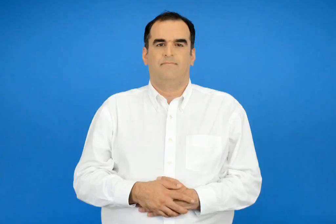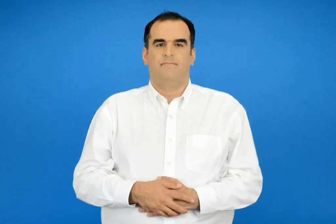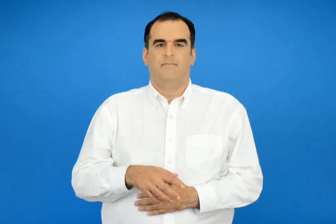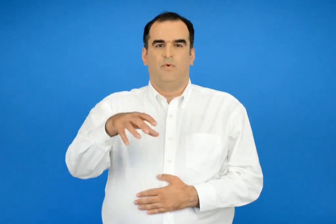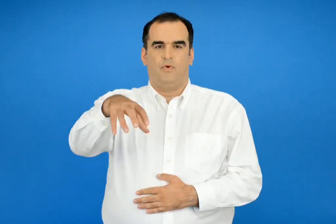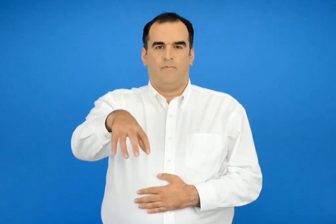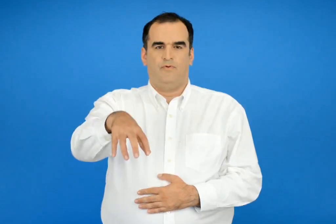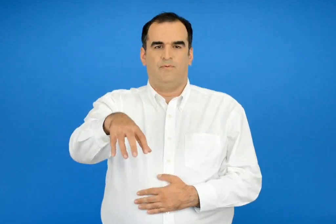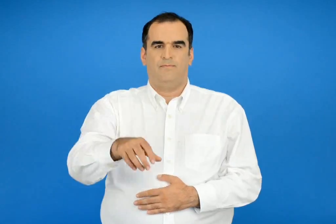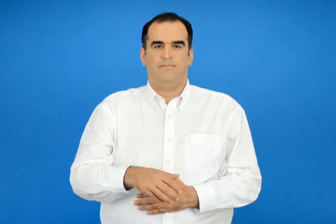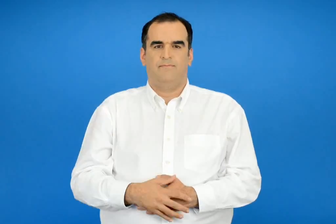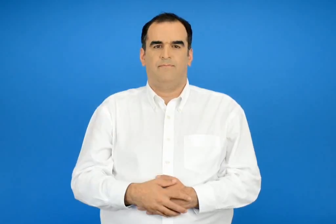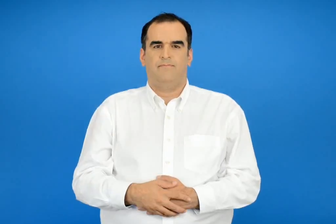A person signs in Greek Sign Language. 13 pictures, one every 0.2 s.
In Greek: τόπος
